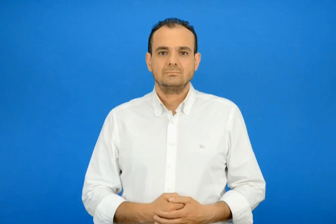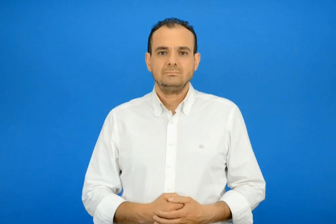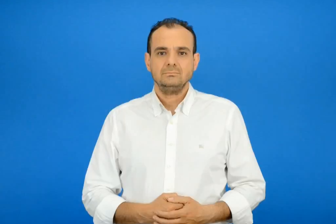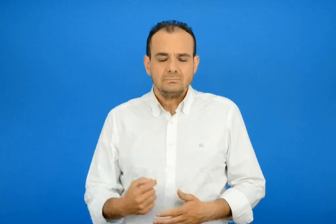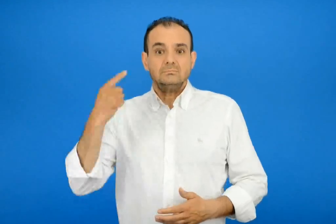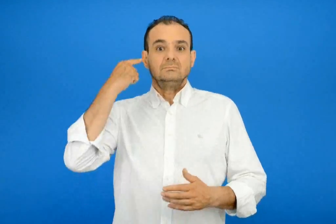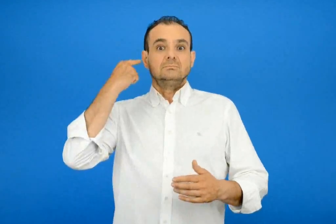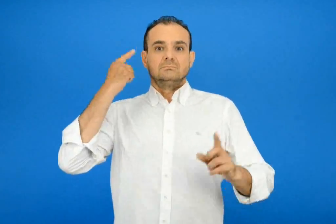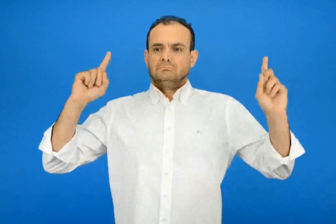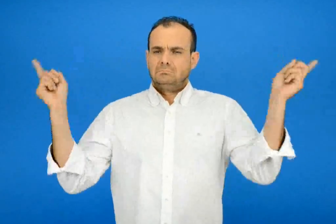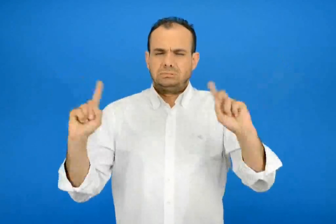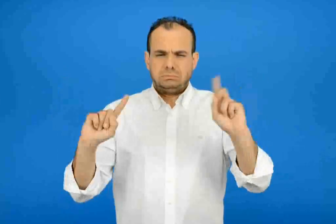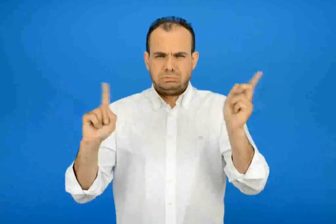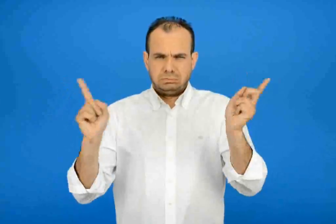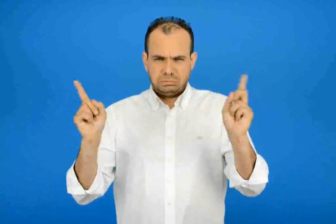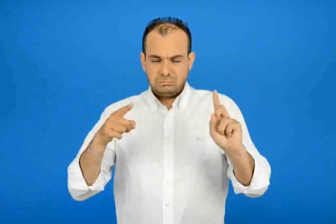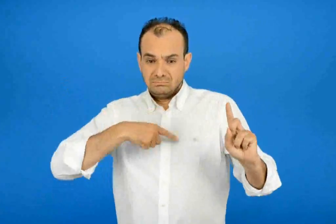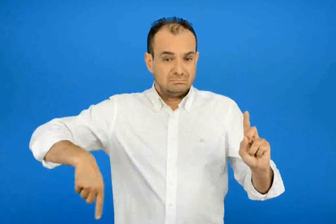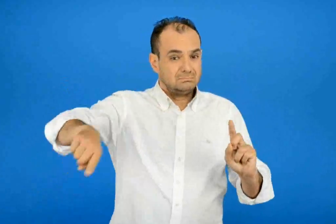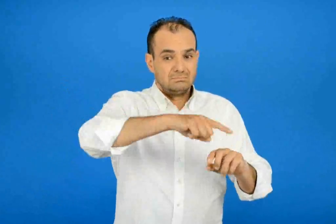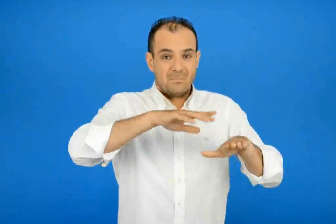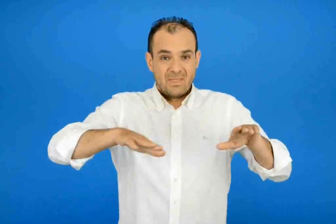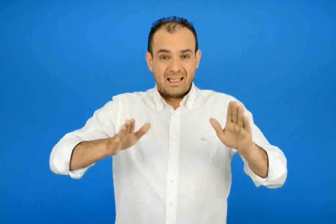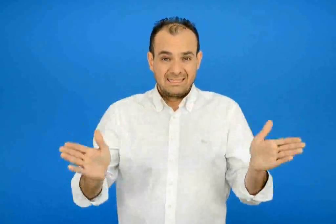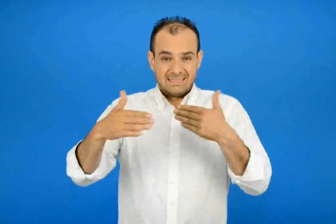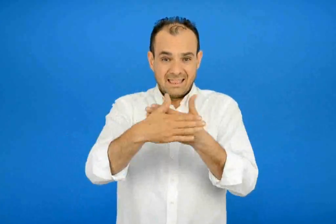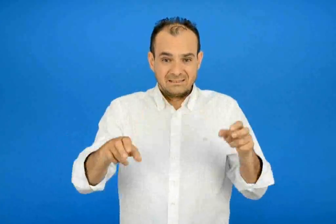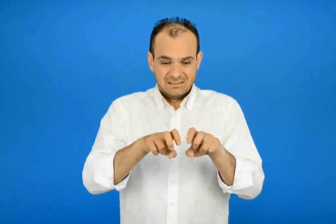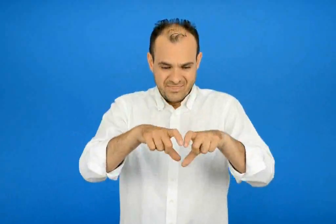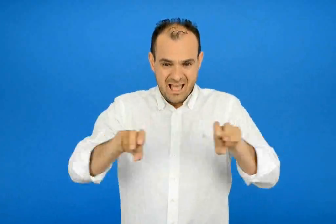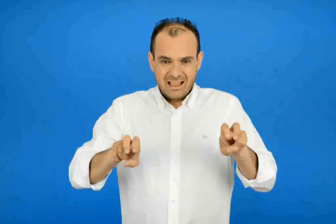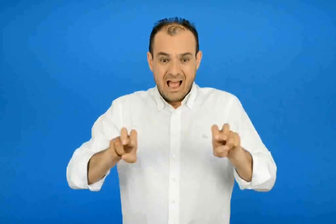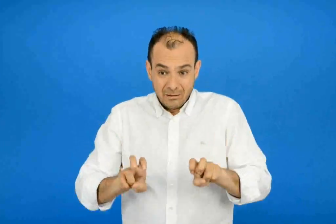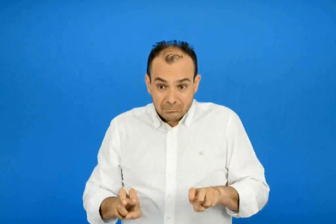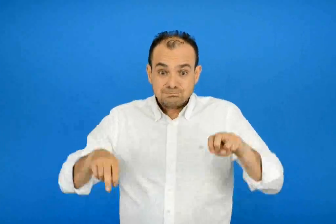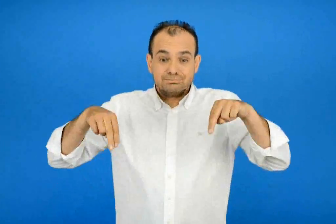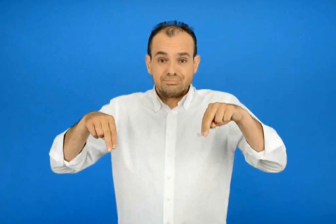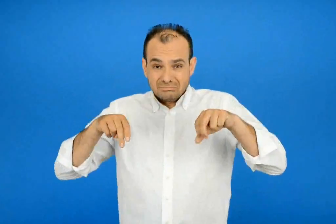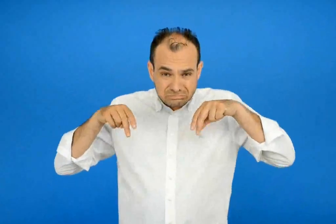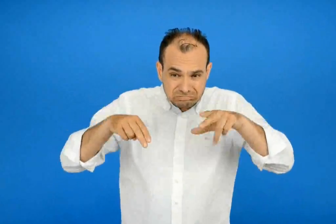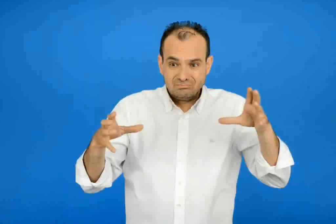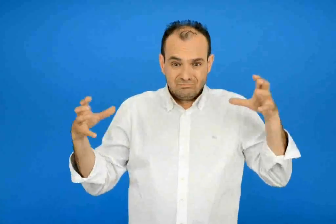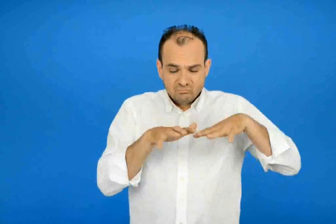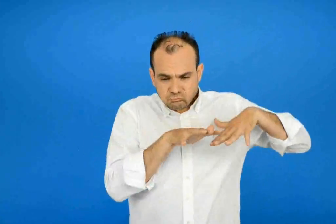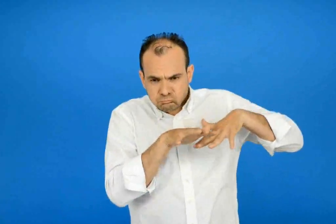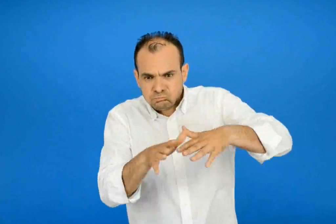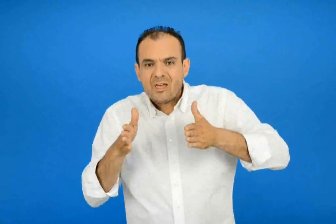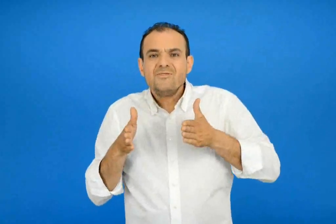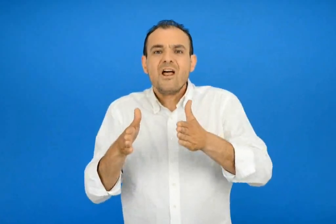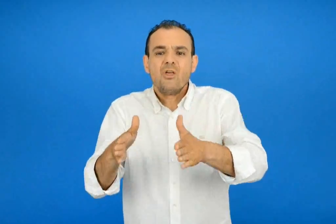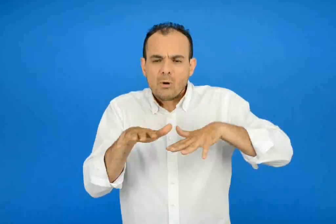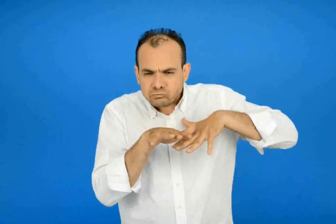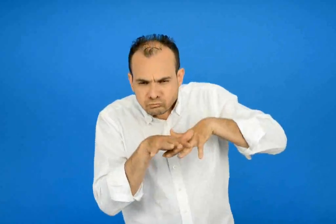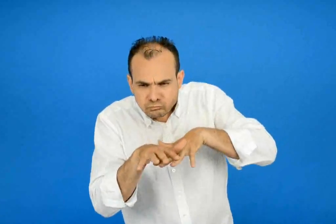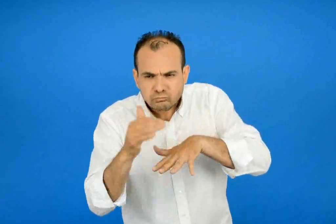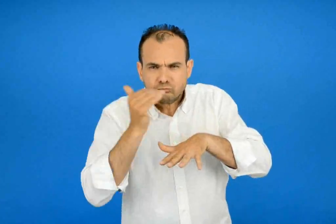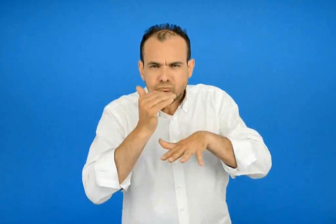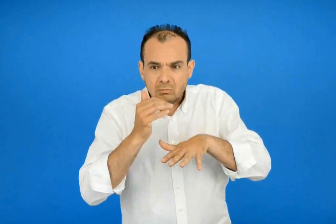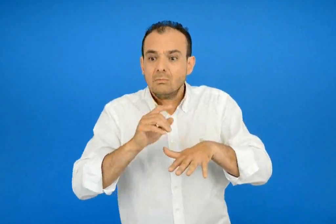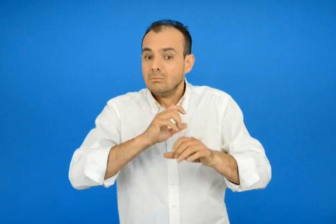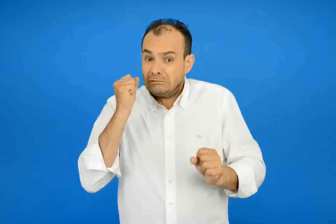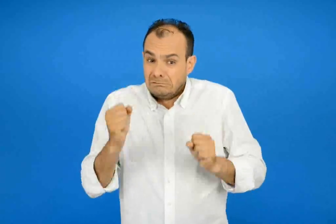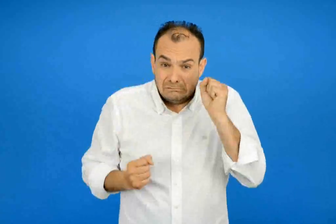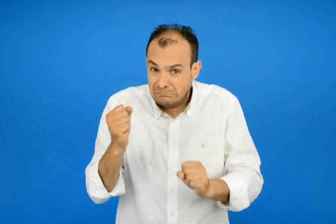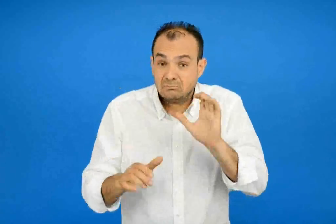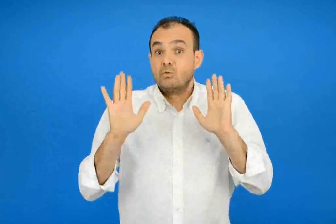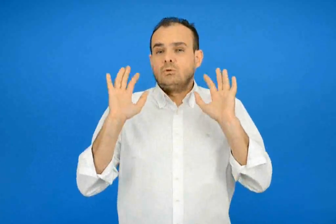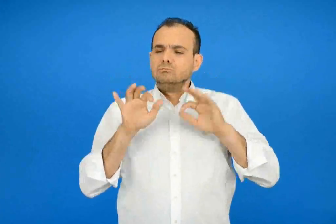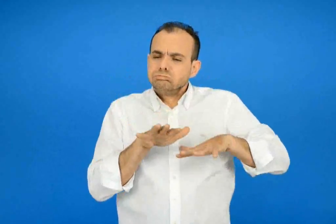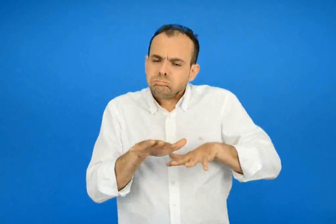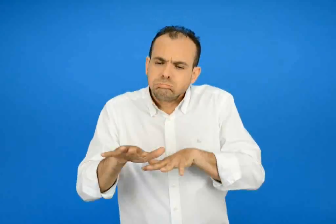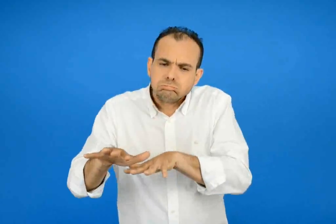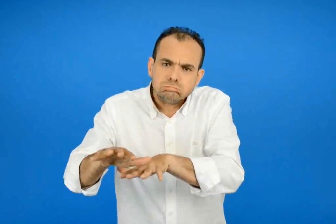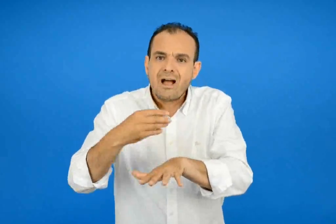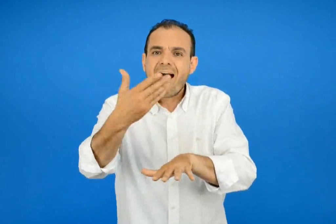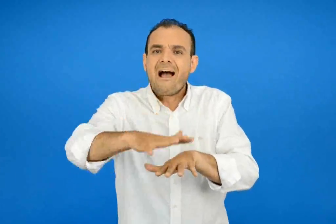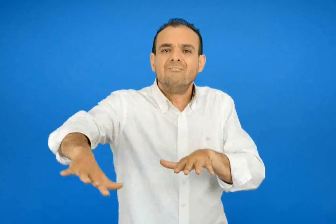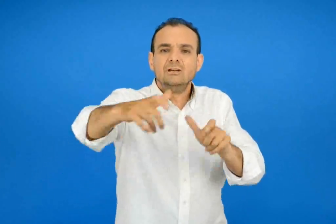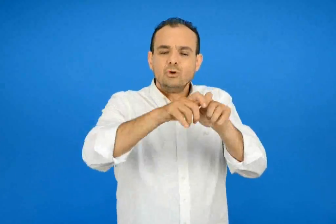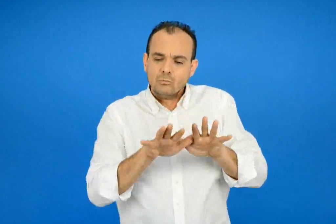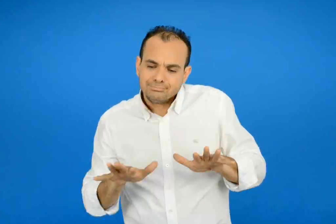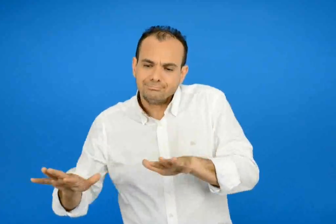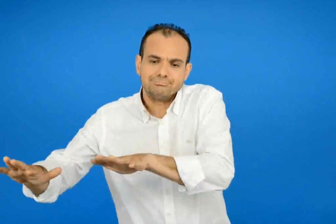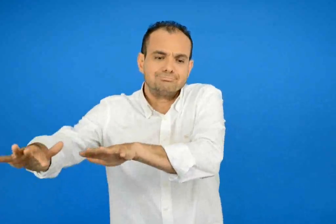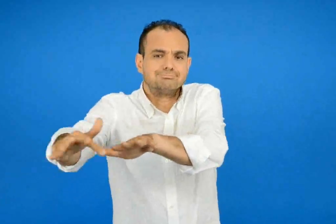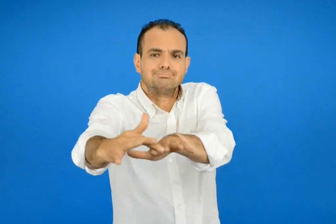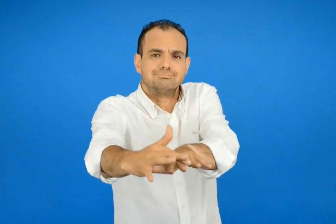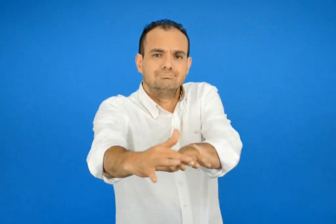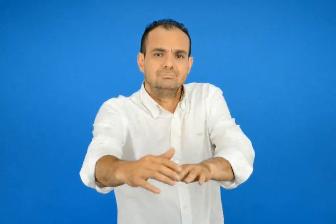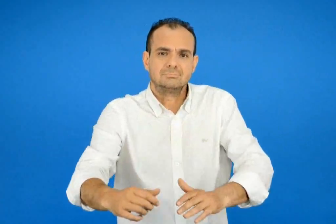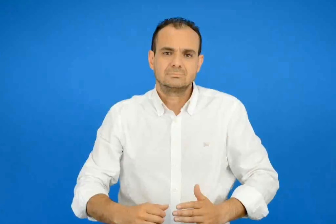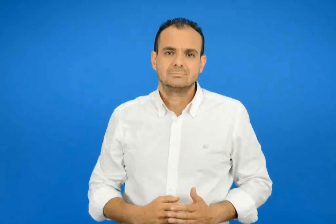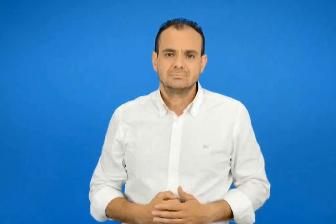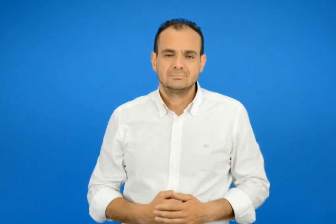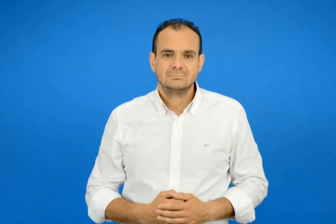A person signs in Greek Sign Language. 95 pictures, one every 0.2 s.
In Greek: μόλις ακούσαμε τη σειρήνα σηκωθήκαμε από τα θρανία μας βγήκαμε από την τάξη διασχίσαμε το διάδρομο βιαστικά άλλα χωρίς να τρέχουμε και βρεθήκαμε όλοι στην αυλή του σχολείου
